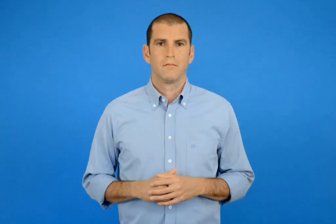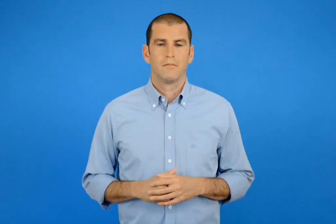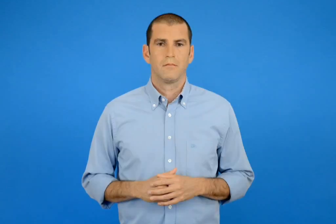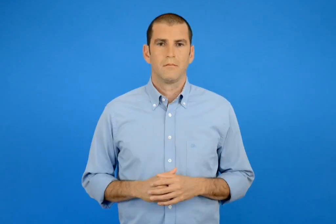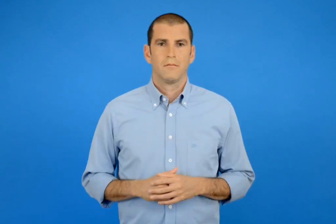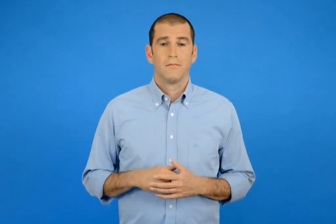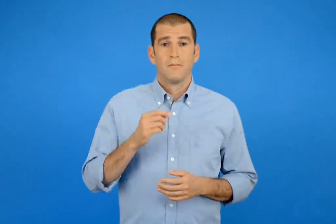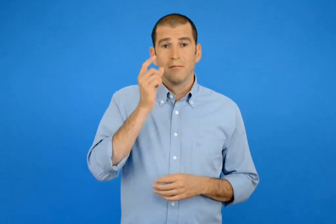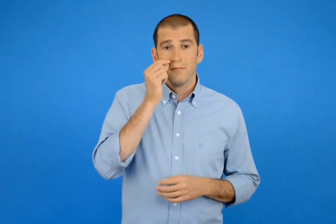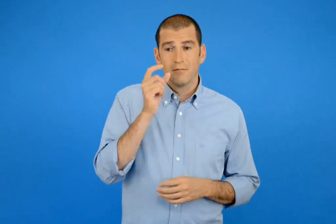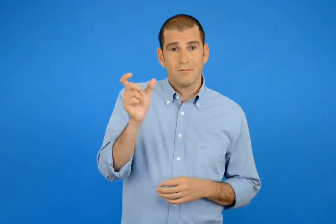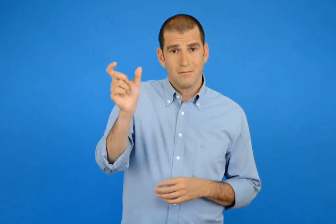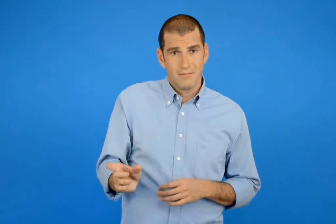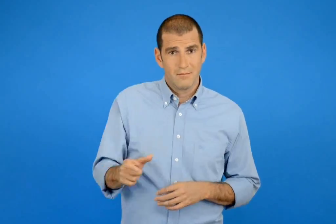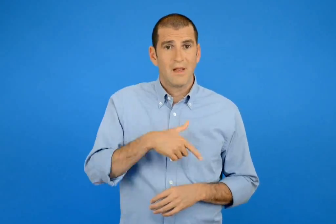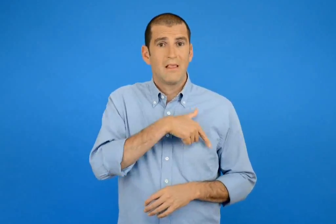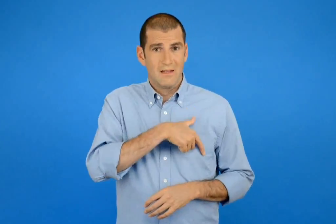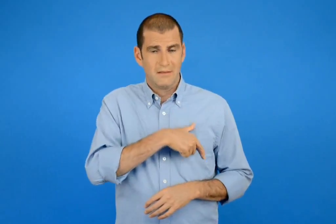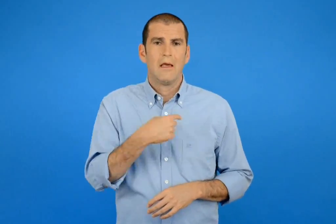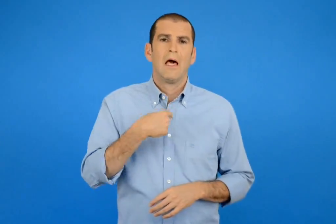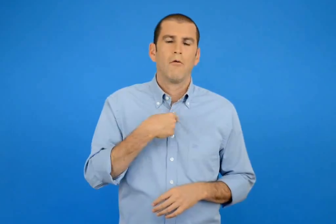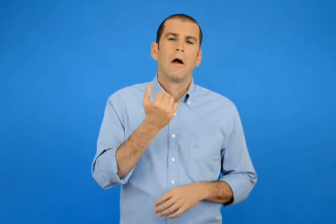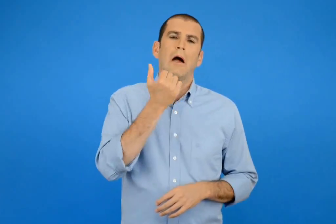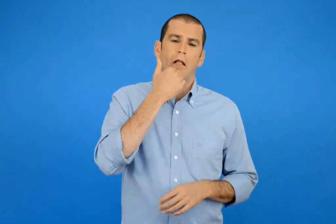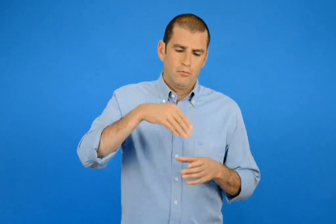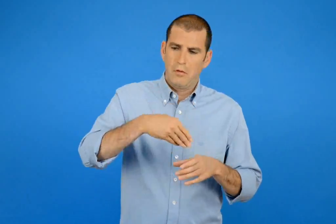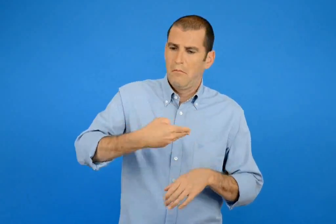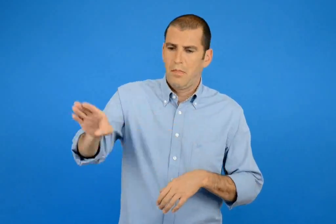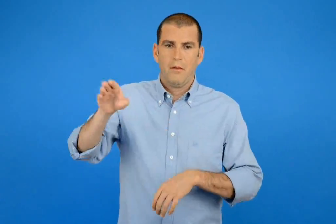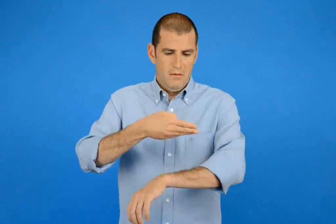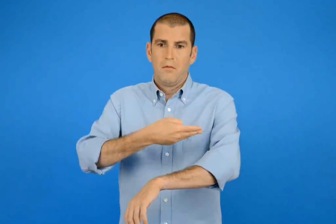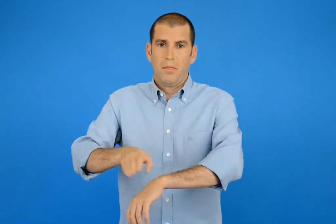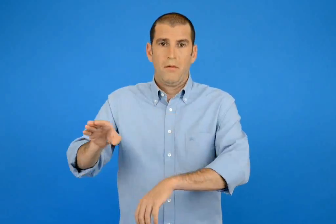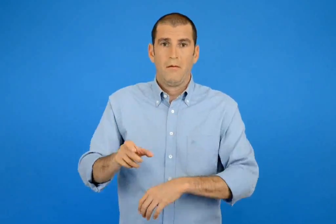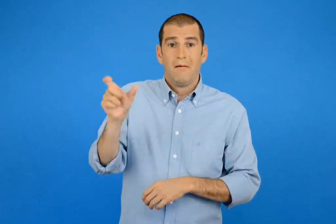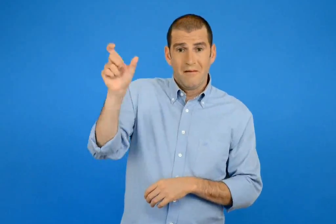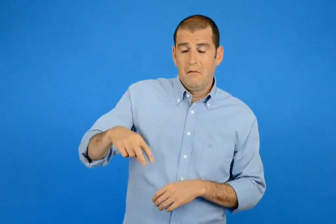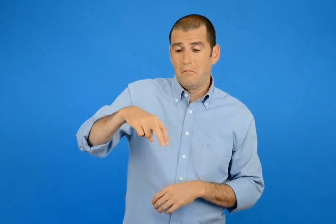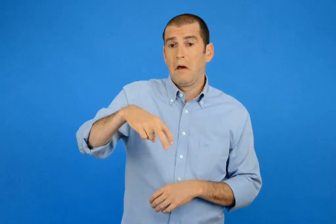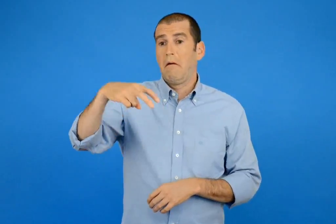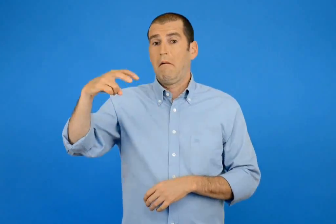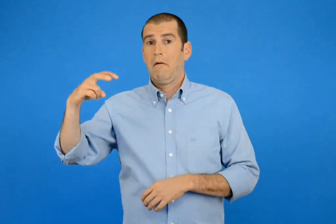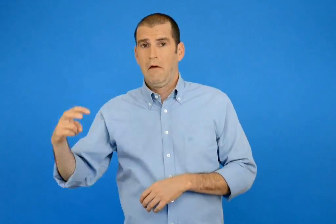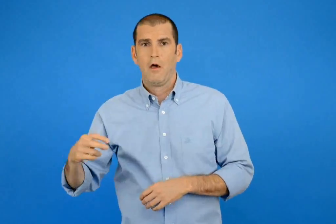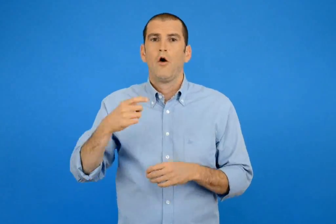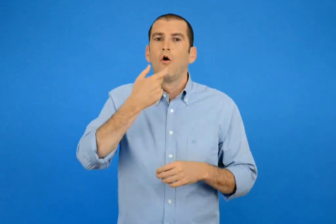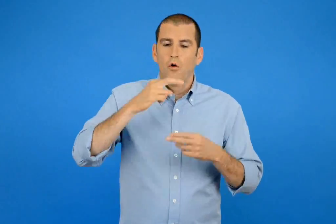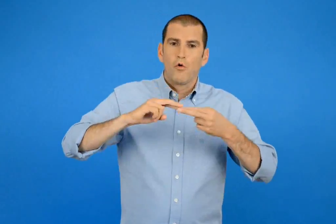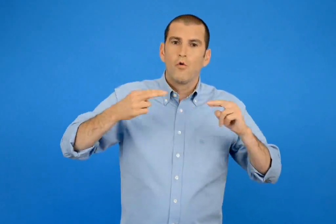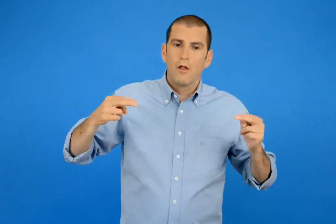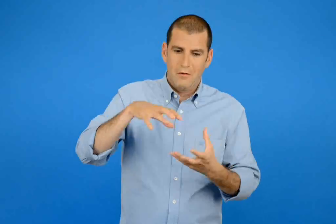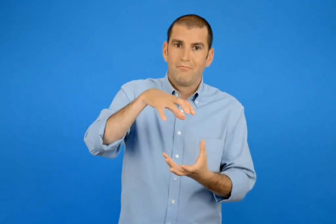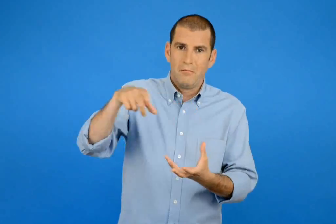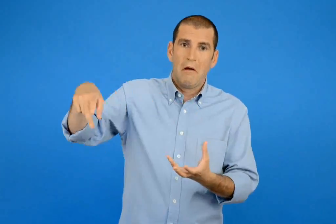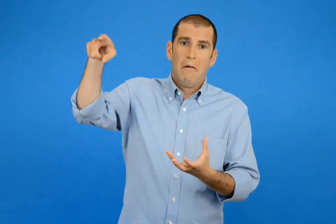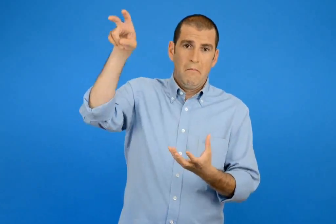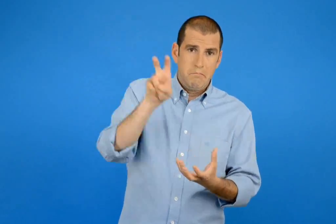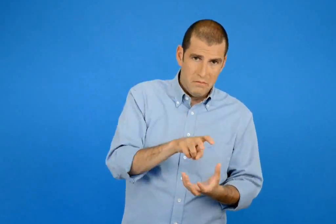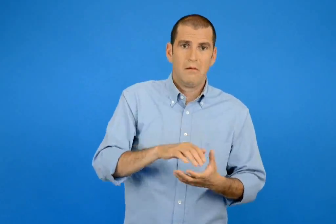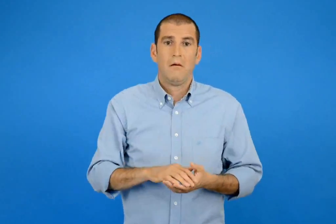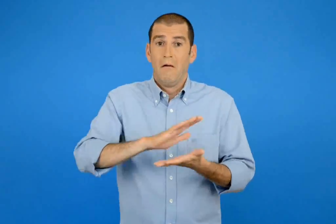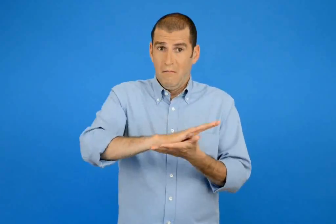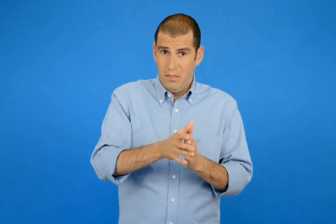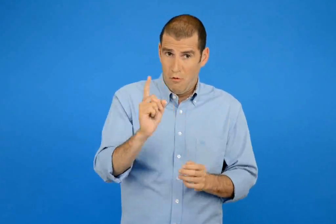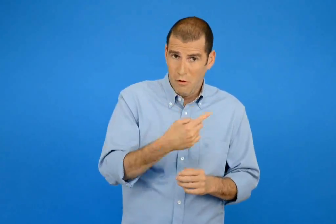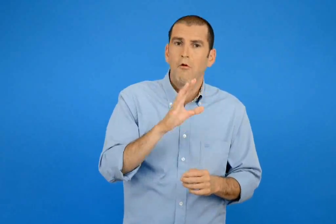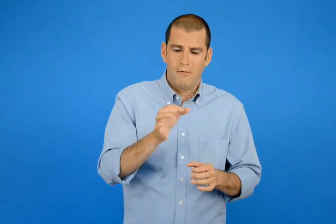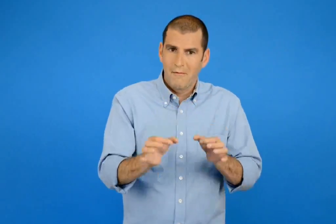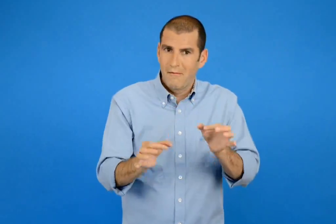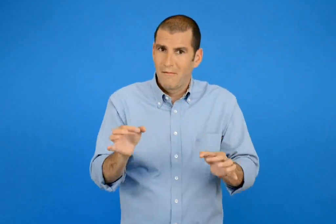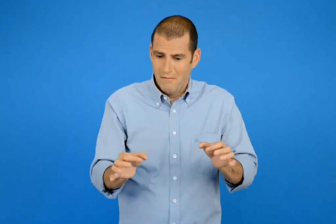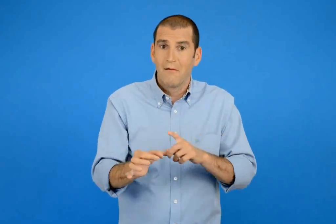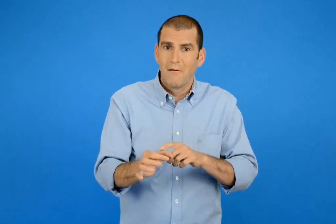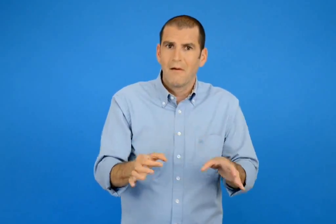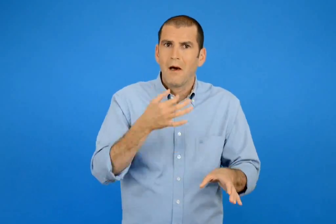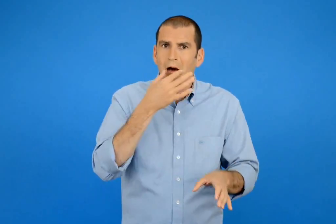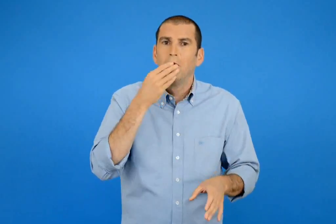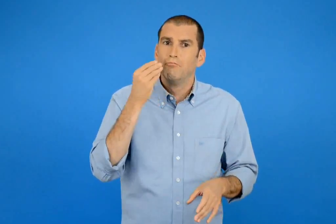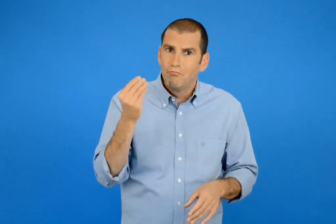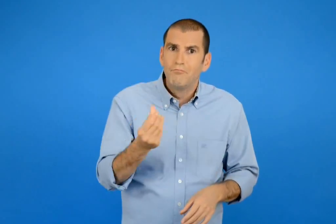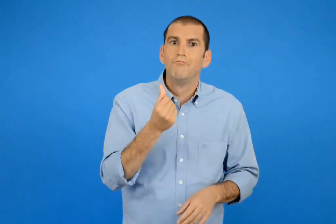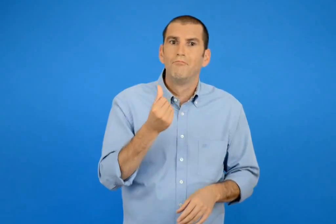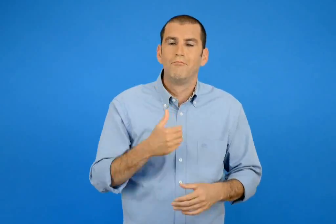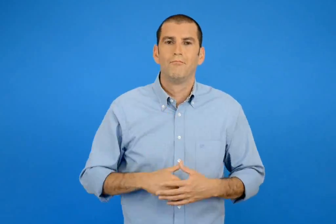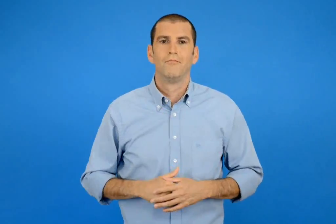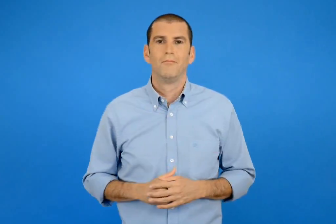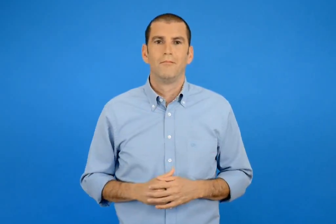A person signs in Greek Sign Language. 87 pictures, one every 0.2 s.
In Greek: εγώ πασάλειψα κατά λάθος το χέρι του γιάννη ο γιάννης έπεσε πάνω στα κουλουράκια δεν τα έλιωσε όλα ήταν πολύ νόστιμα
